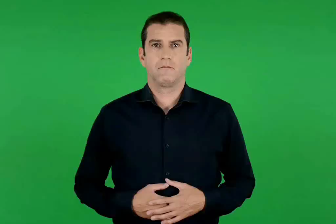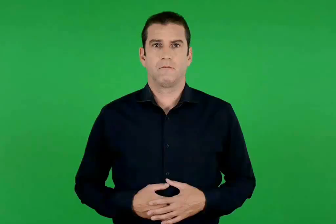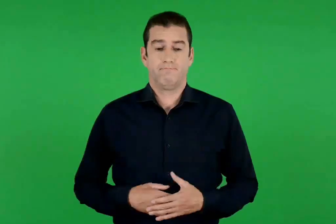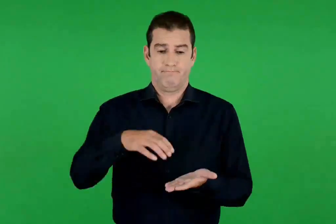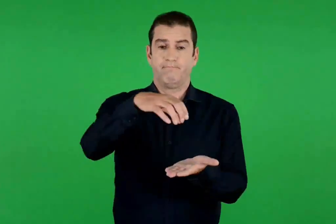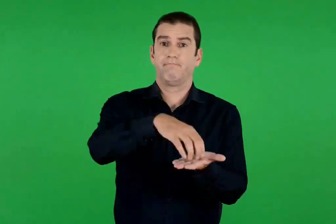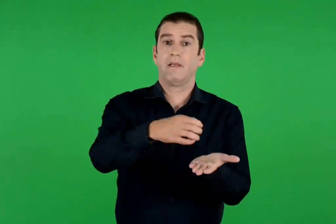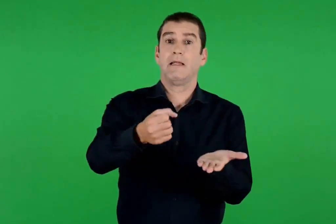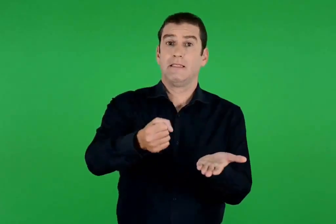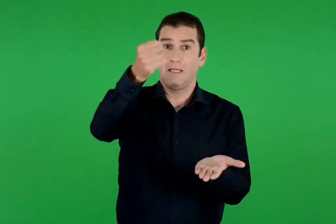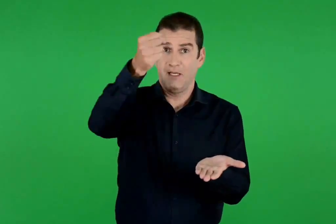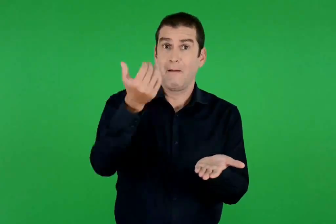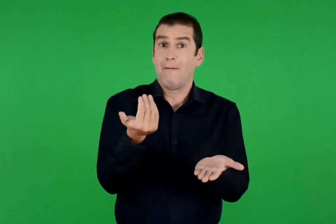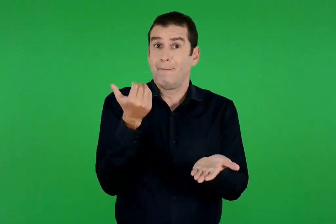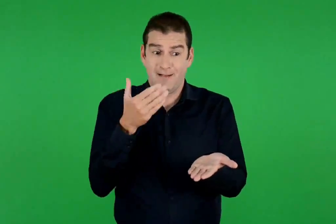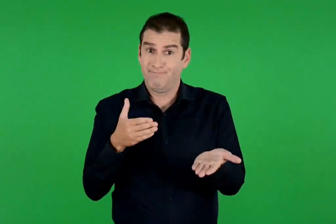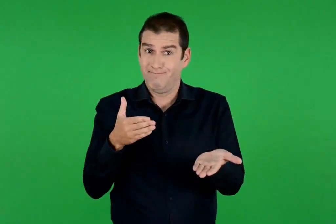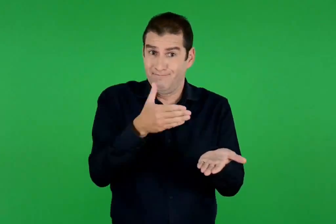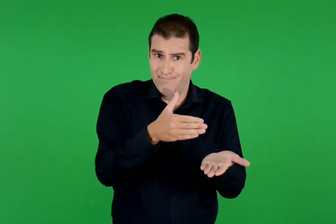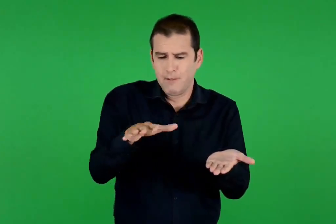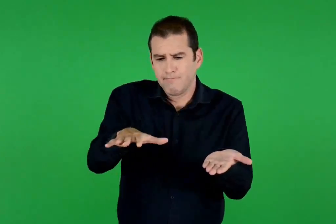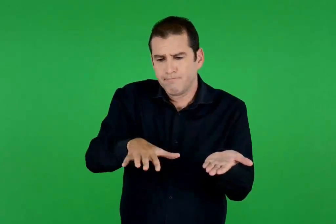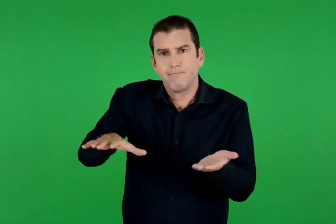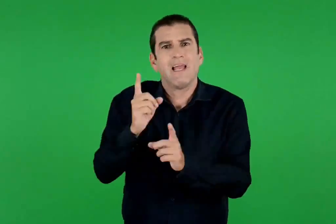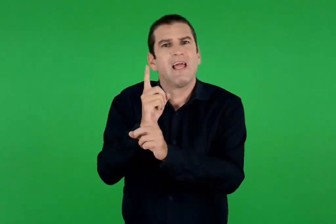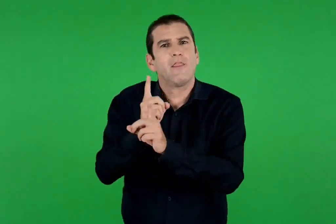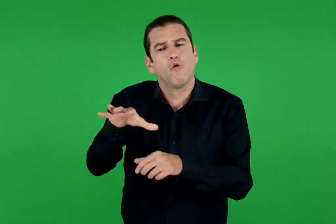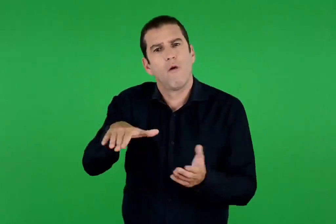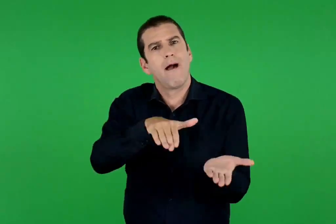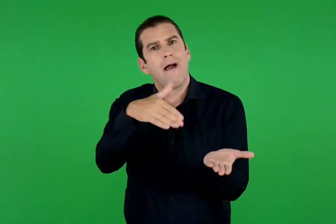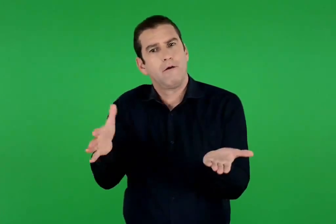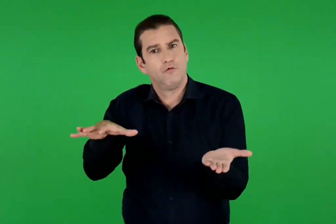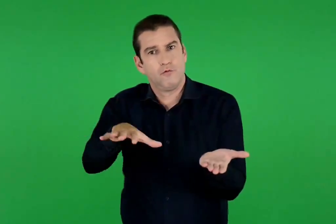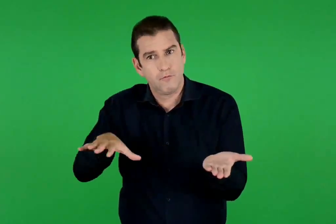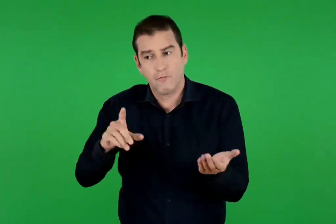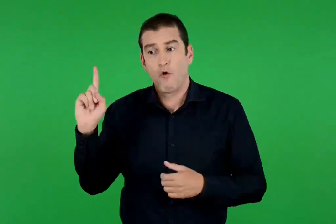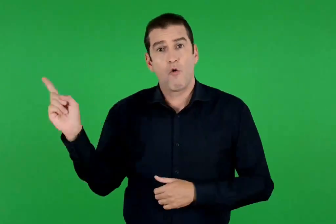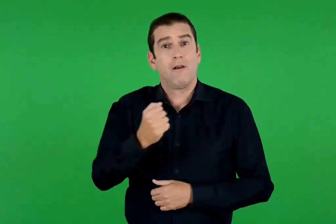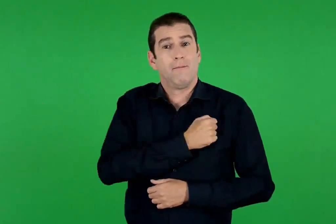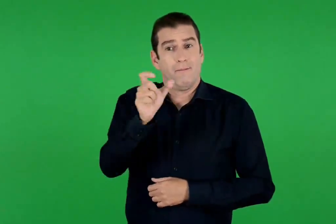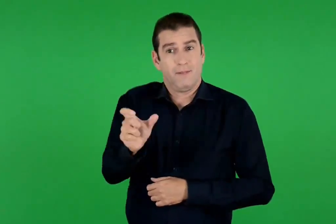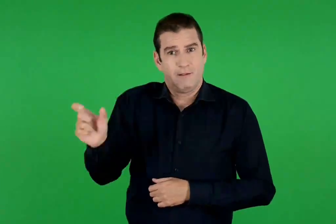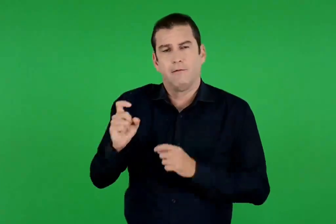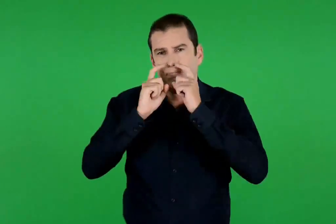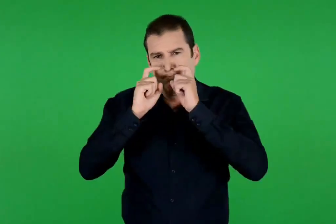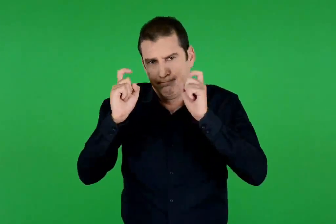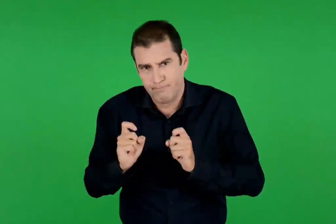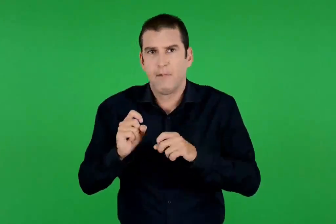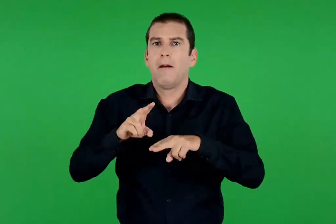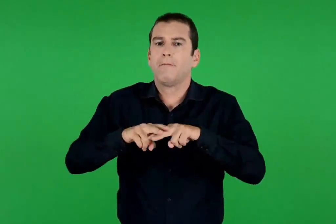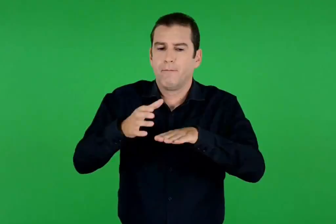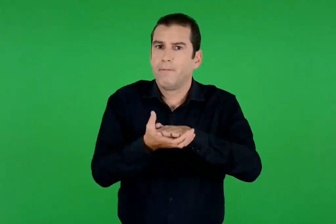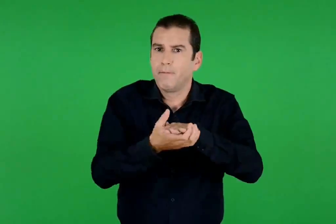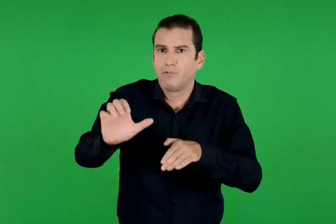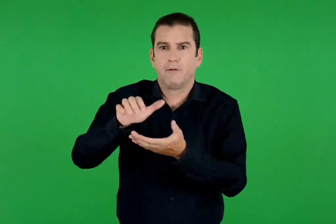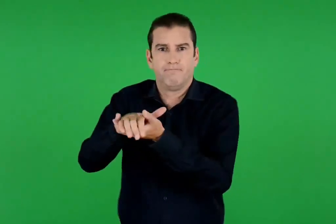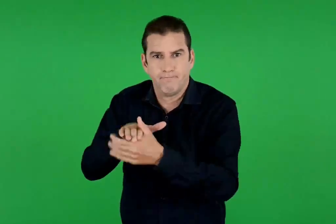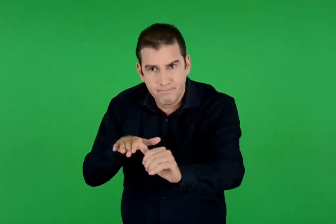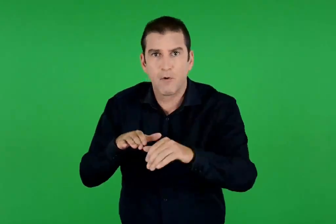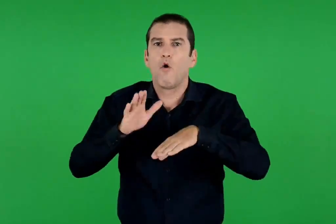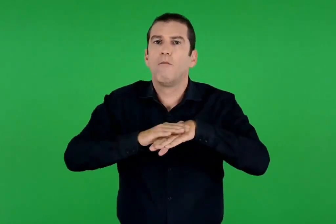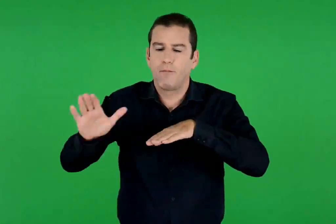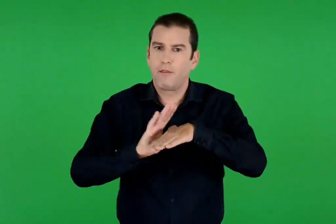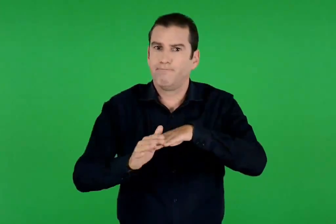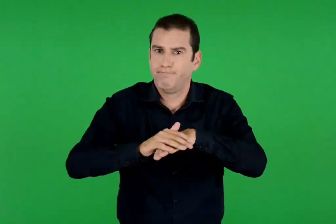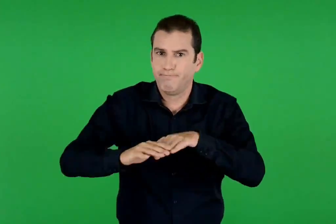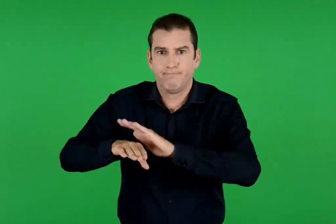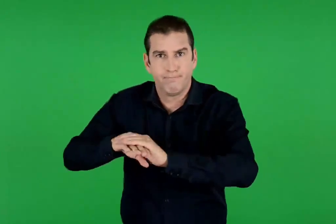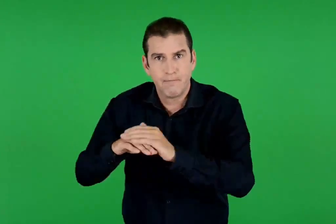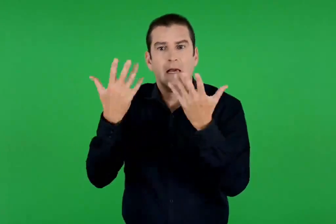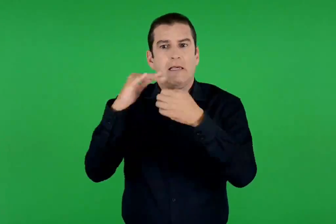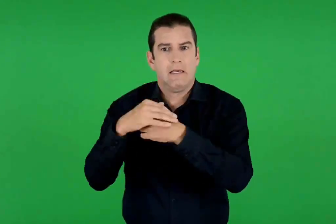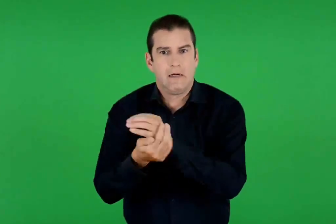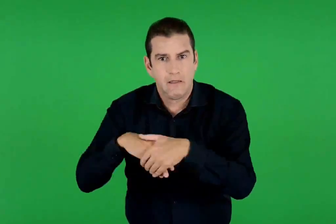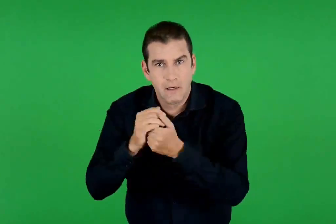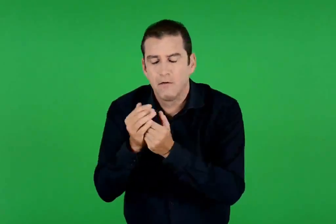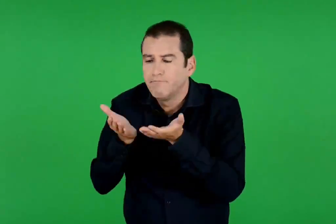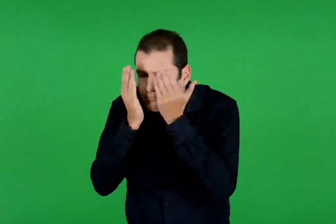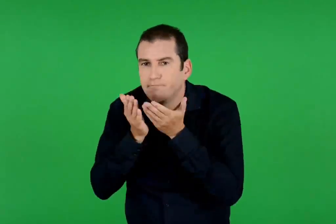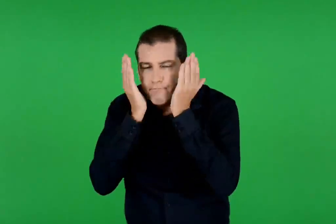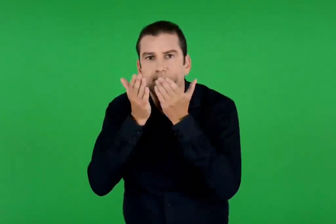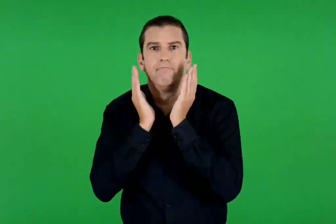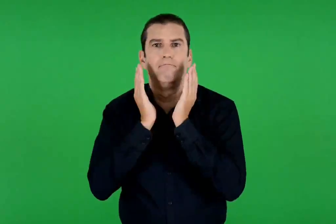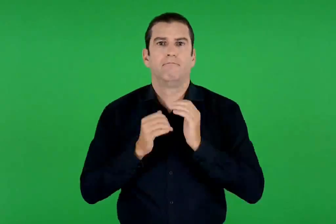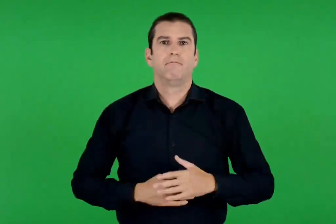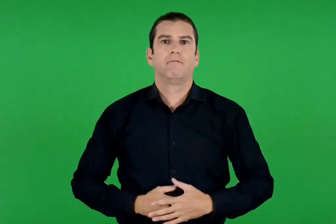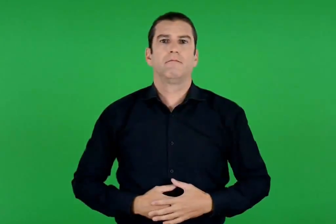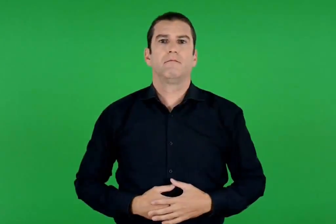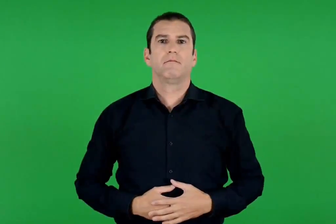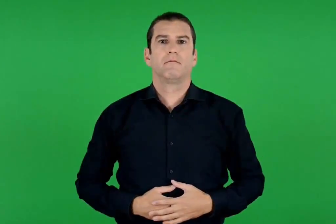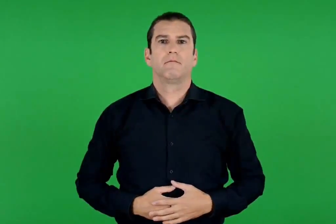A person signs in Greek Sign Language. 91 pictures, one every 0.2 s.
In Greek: πριν την είσοδό τους στο τζαμί , οι πιστοί οφείλουν να βγάλουν τα παπούτσια τους και να πλύνουν τα πόδια , τα χέρια και το πρόσωπό τους , σε ειδικό χώρο έξω από το τζαμί
